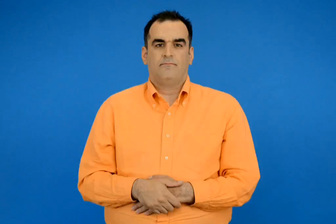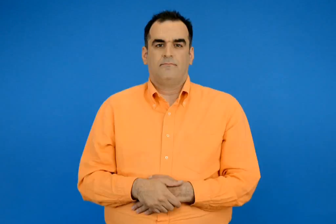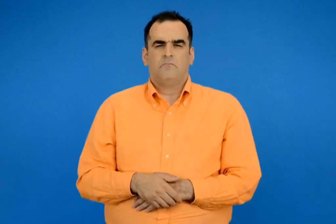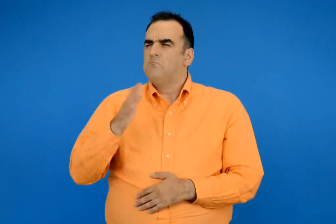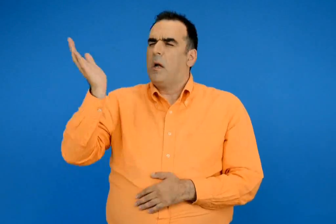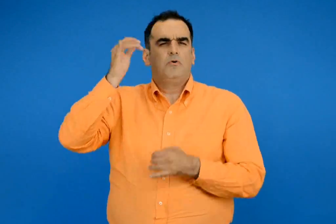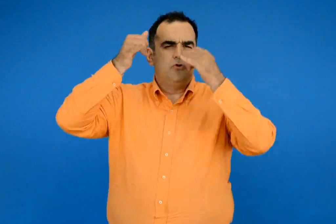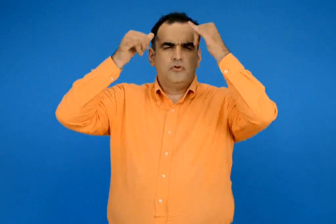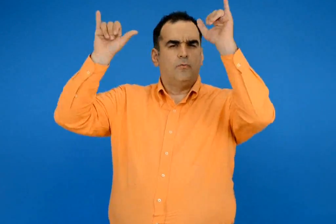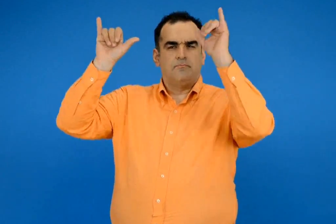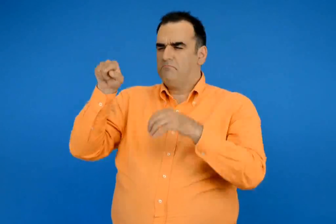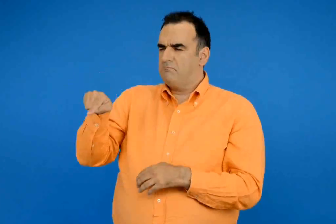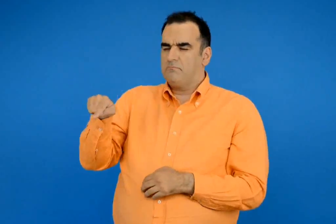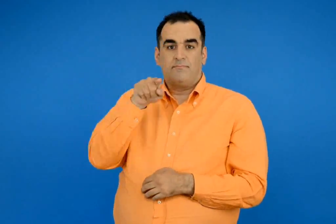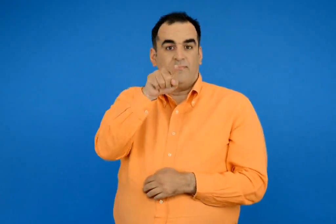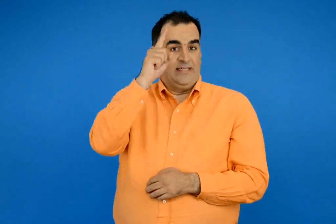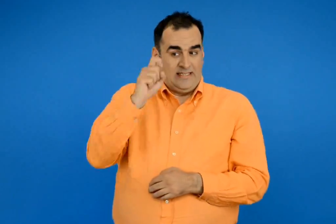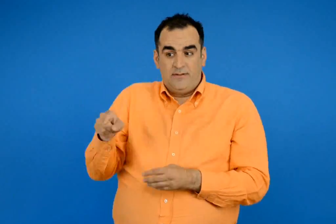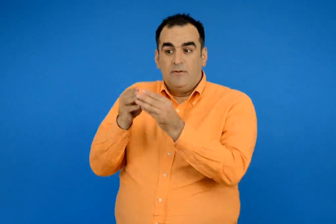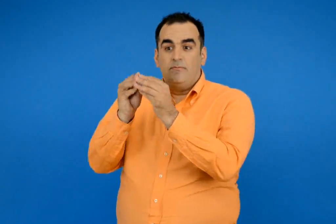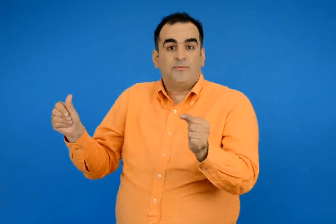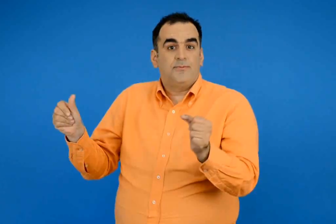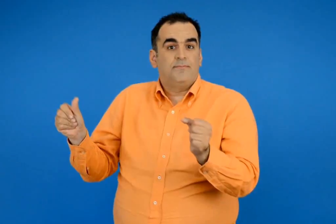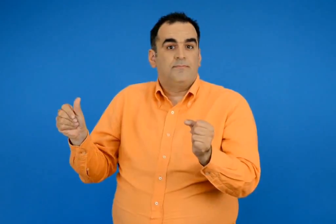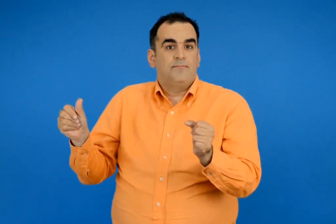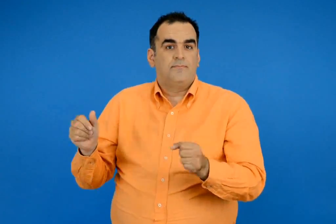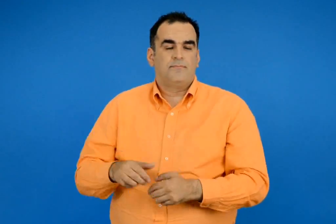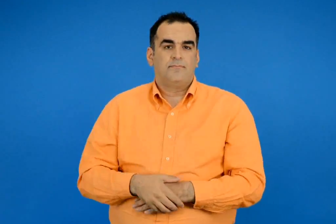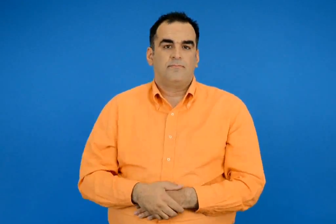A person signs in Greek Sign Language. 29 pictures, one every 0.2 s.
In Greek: γνωρίζετε κάποιο είδος ζώου που να έχει εξαφανιστεί ;
